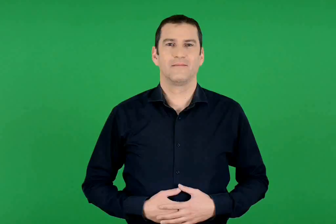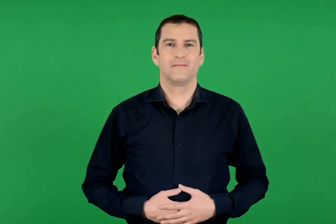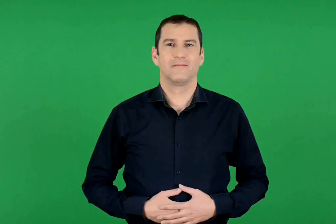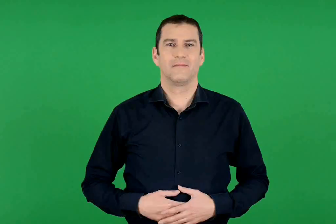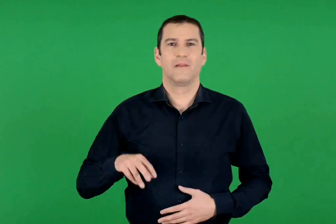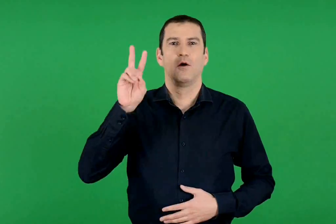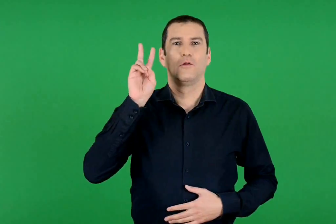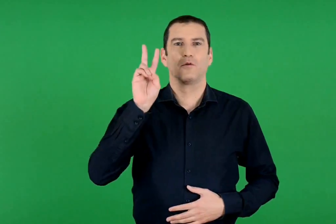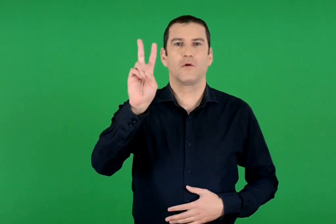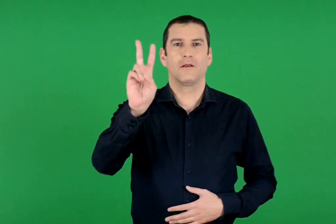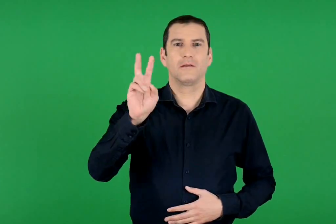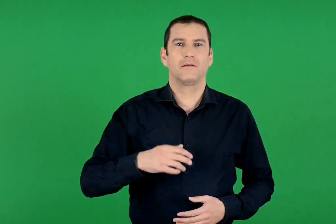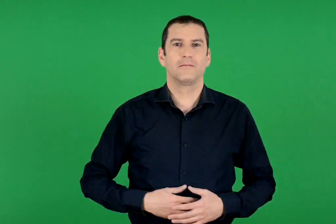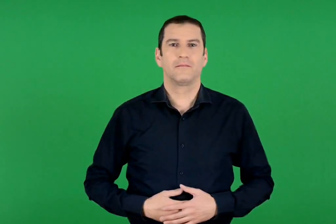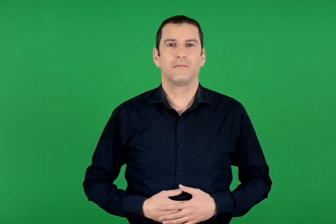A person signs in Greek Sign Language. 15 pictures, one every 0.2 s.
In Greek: τρόλεϊ
